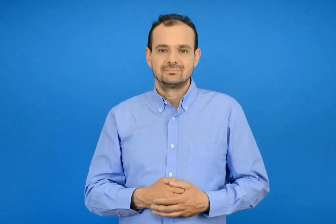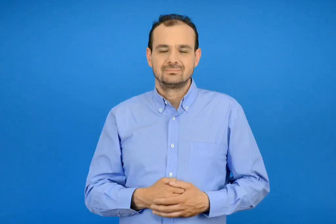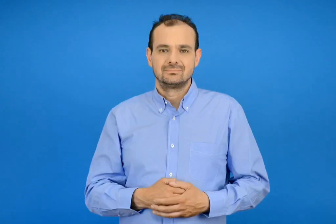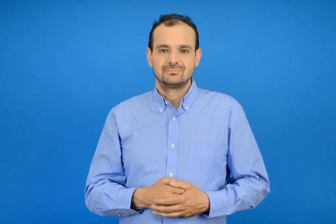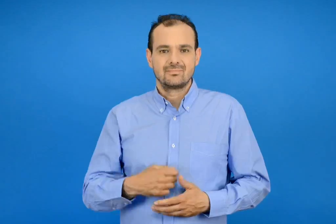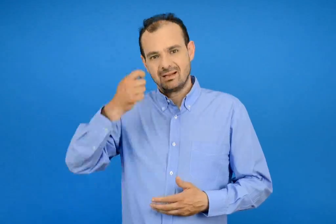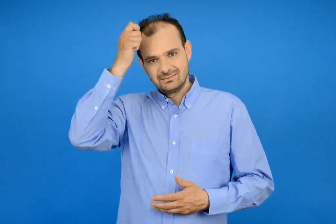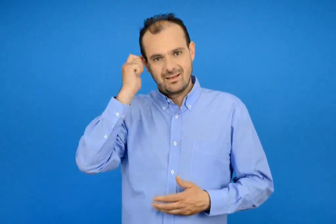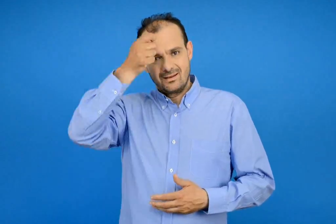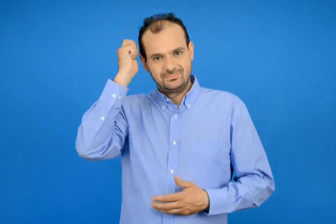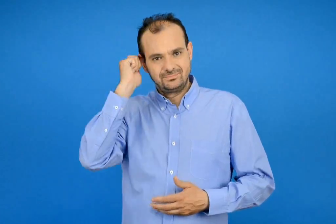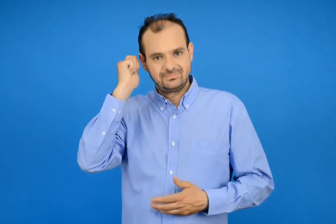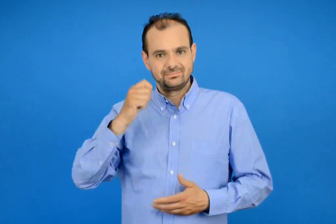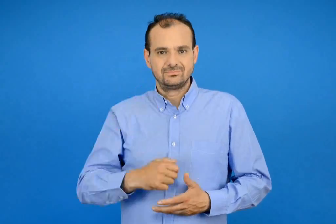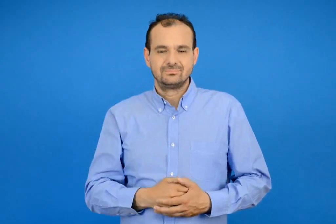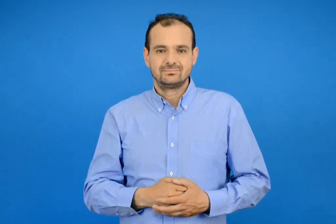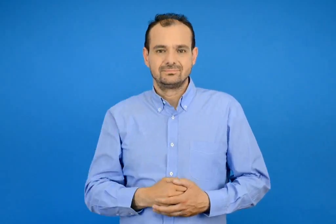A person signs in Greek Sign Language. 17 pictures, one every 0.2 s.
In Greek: τσατσάρα
